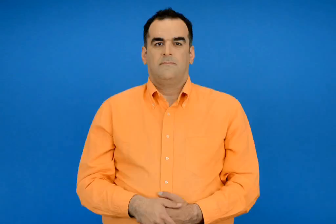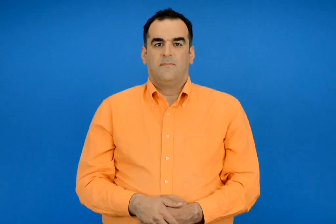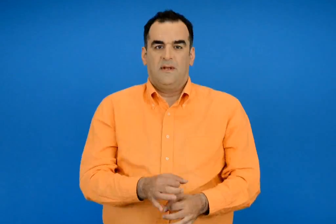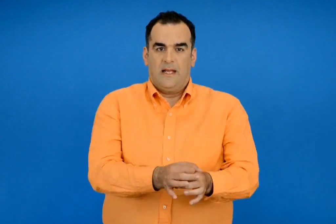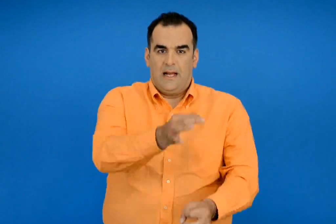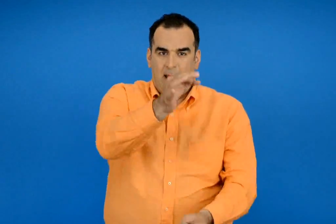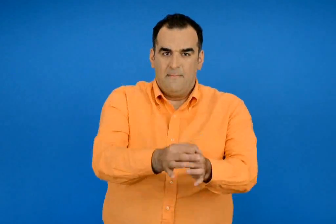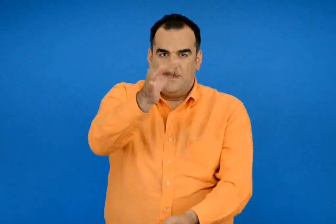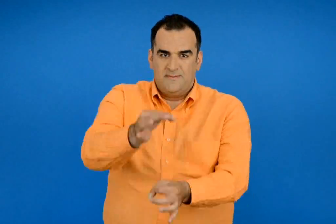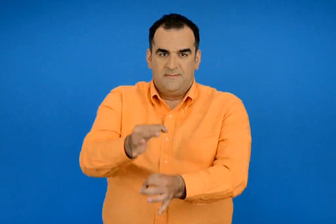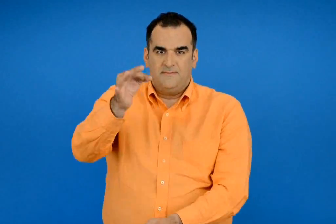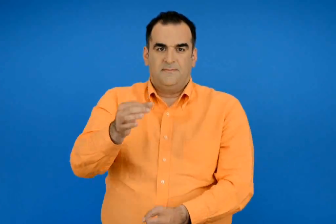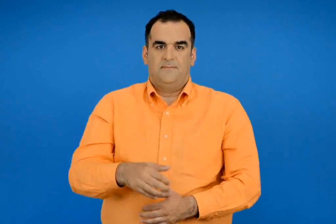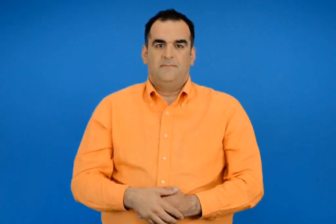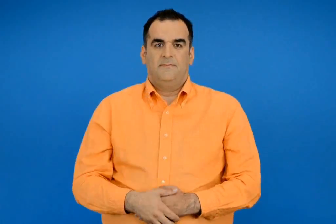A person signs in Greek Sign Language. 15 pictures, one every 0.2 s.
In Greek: καλαμιές
